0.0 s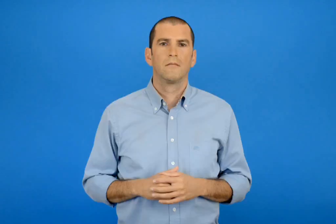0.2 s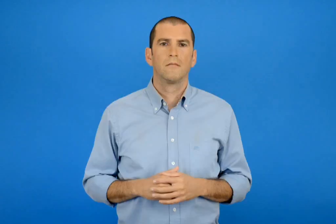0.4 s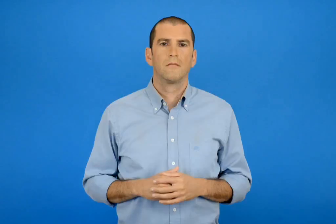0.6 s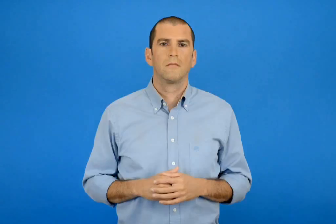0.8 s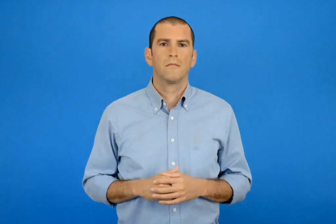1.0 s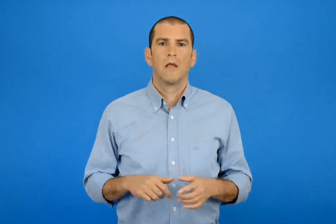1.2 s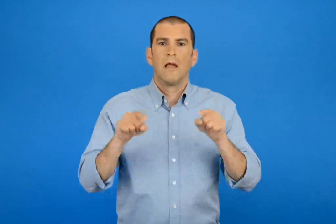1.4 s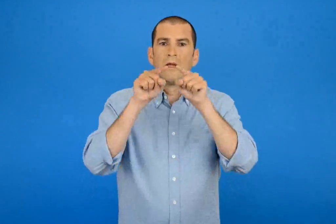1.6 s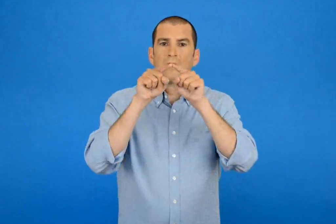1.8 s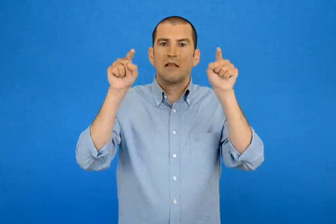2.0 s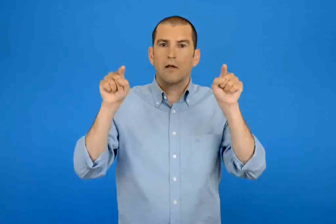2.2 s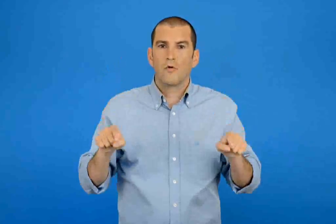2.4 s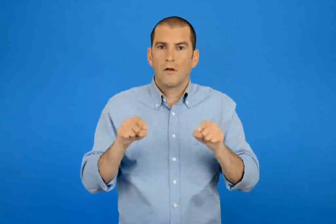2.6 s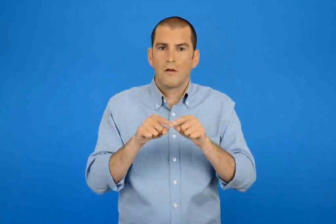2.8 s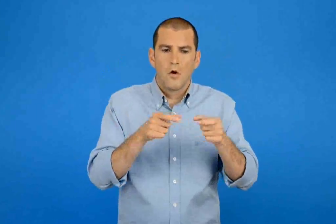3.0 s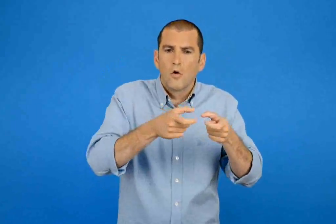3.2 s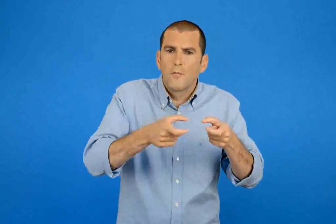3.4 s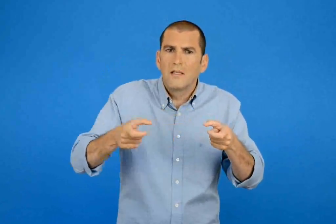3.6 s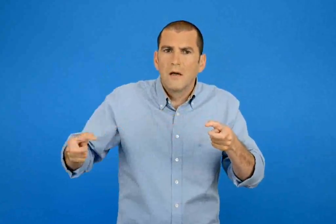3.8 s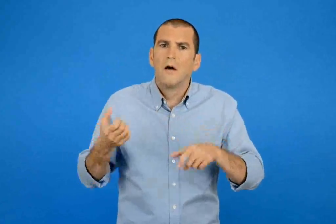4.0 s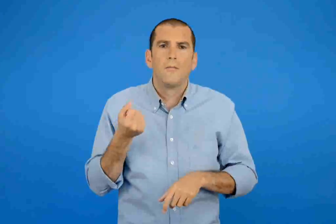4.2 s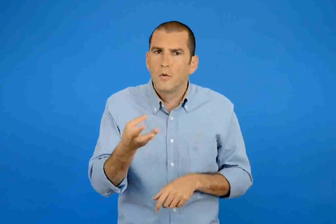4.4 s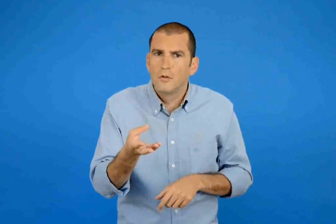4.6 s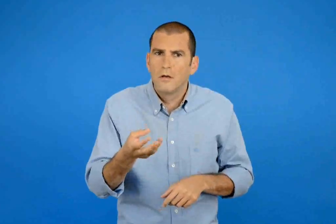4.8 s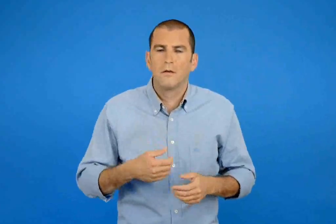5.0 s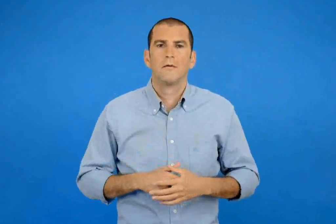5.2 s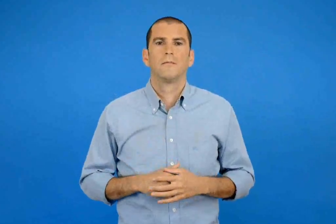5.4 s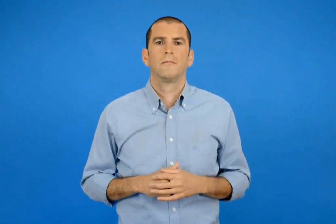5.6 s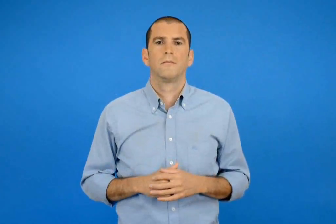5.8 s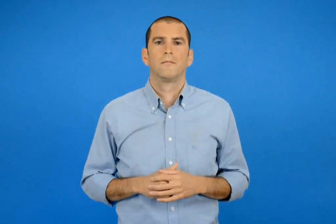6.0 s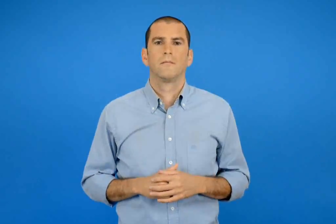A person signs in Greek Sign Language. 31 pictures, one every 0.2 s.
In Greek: πόσα κομμάτια είναι τετράγωνα ;
